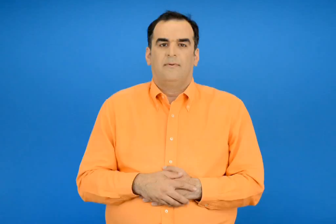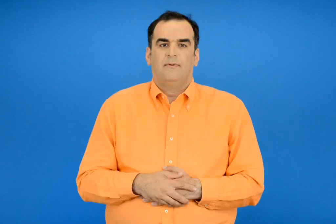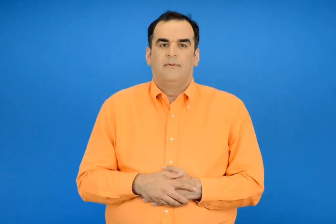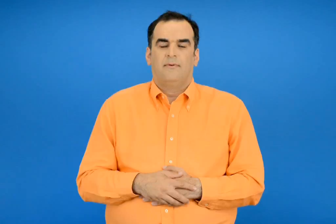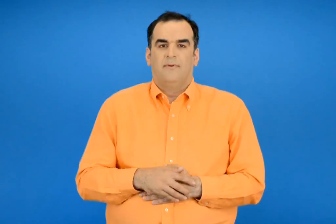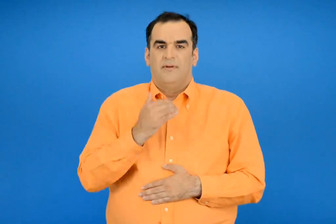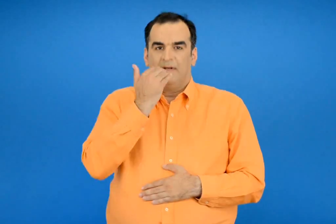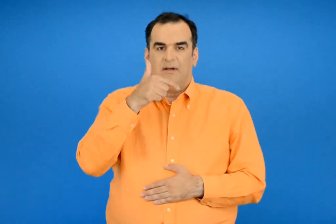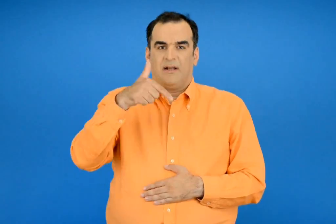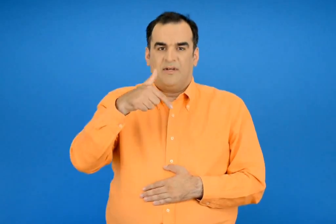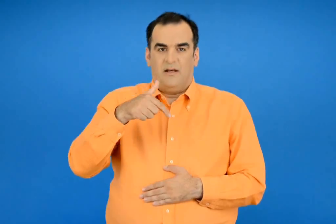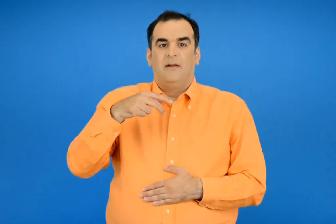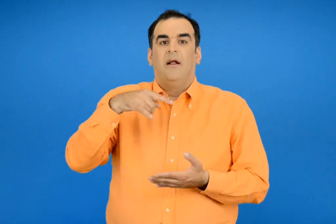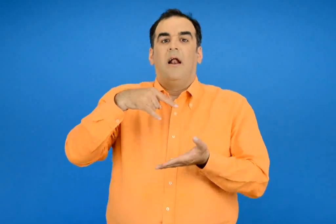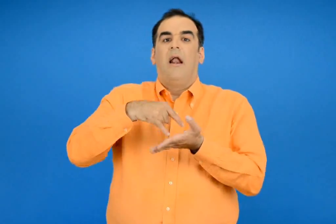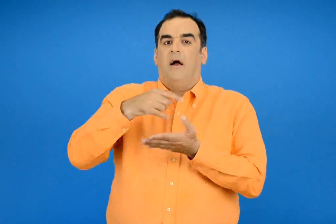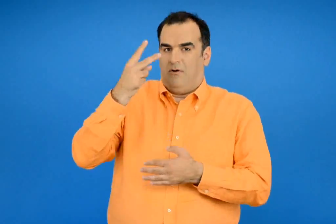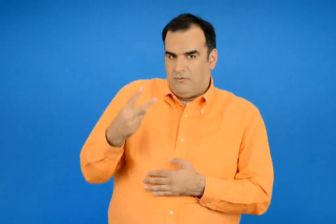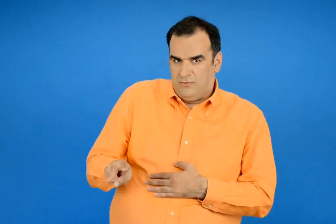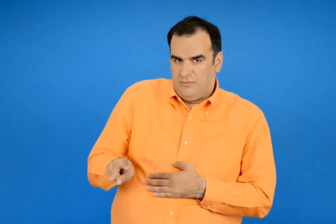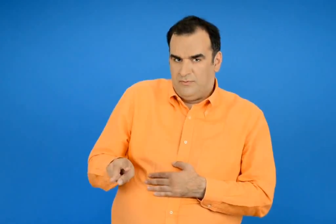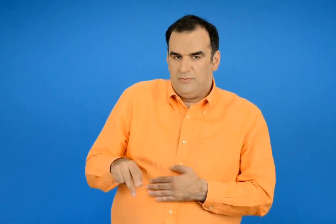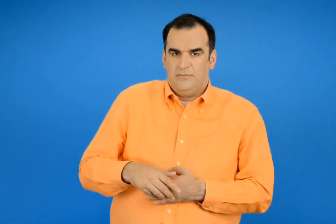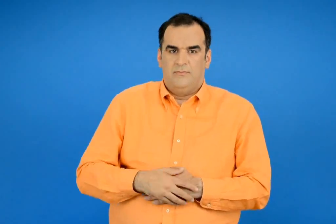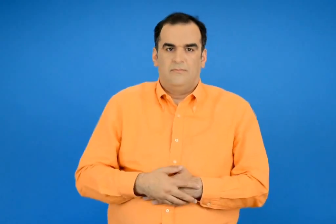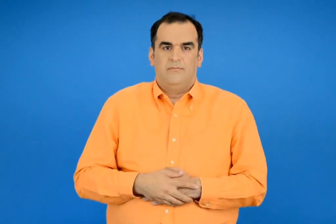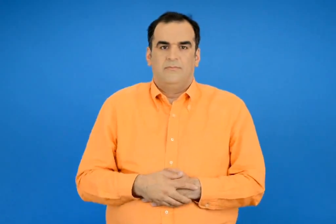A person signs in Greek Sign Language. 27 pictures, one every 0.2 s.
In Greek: από τη γραβιέρα νάξου ;
